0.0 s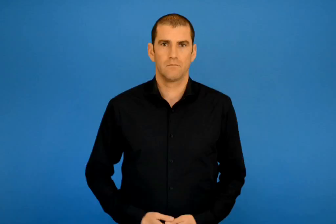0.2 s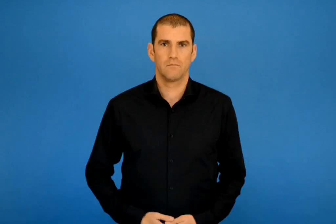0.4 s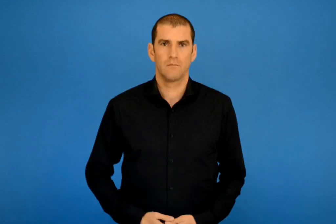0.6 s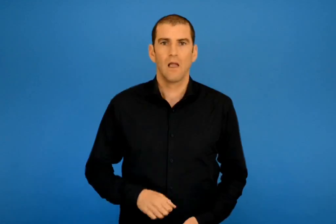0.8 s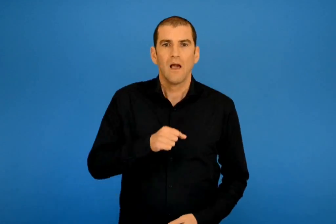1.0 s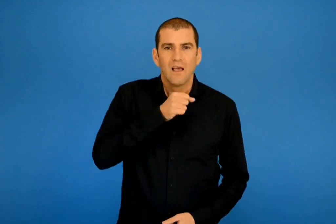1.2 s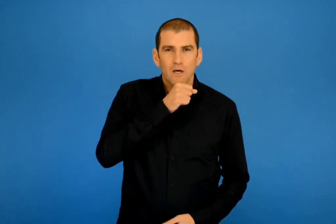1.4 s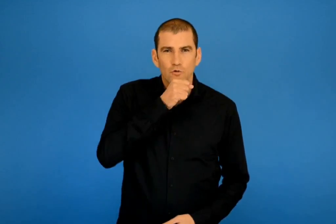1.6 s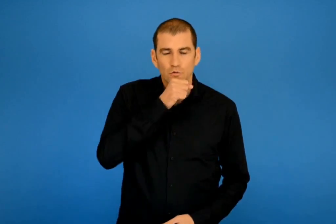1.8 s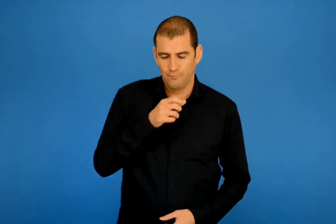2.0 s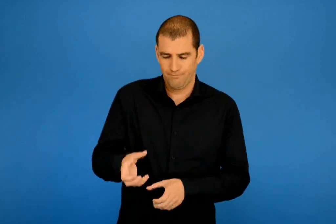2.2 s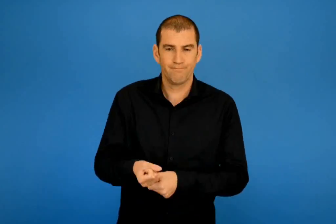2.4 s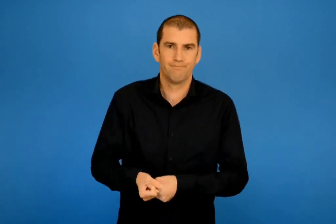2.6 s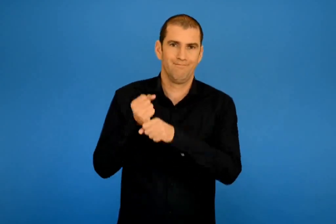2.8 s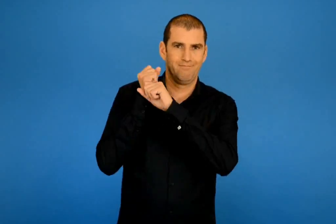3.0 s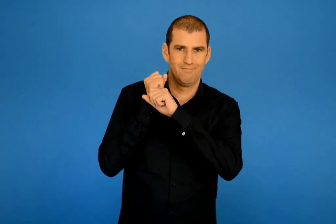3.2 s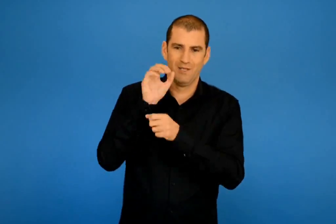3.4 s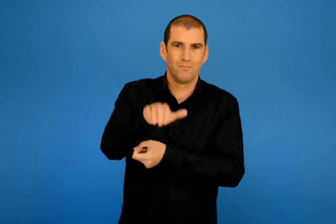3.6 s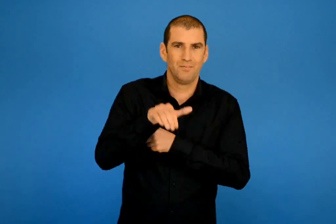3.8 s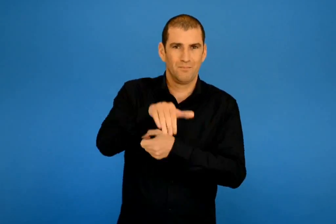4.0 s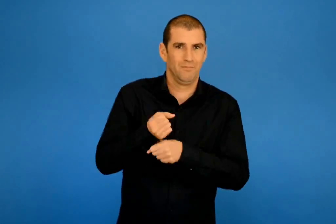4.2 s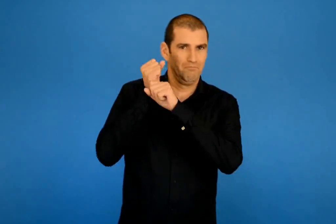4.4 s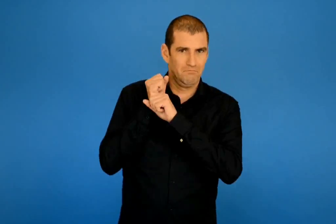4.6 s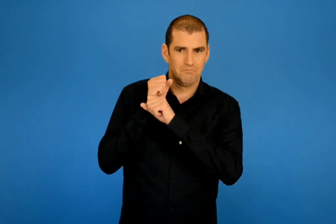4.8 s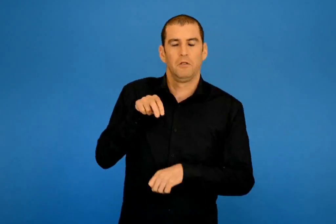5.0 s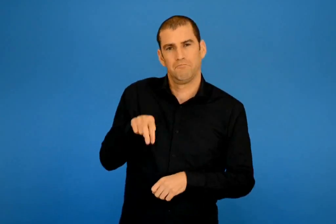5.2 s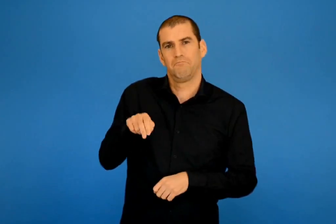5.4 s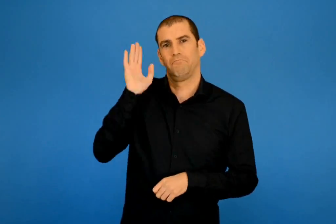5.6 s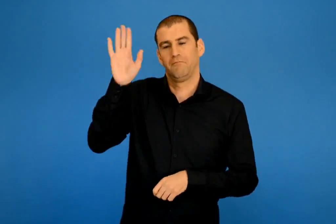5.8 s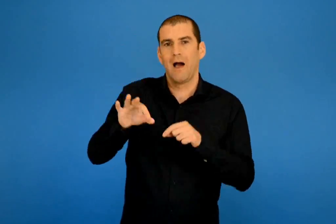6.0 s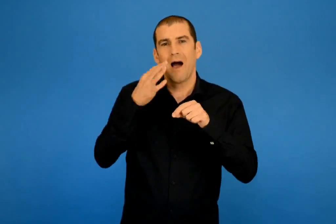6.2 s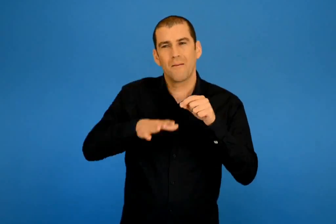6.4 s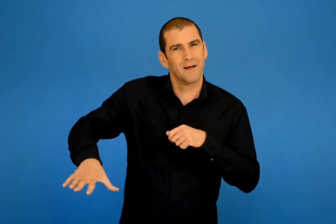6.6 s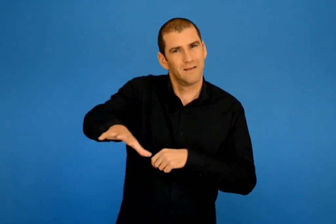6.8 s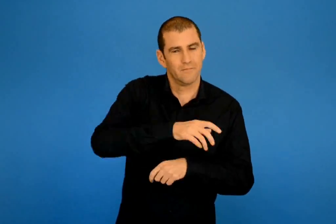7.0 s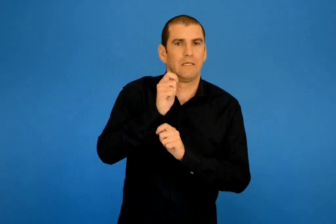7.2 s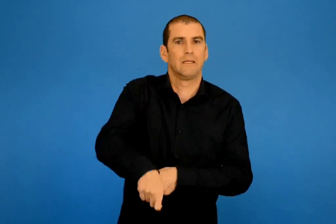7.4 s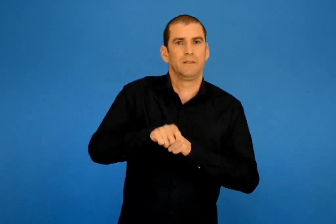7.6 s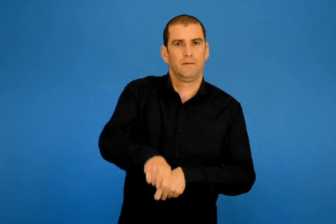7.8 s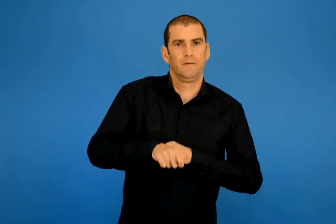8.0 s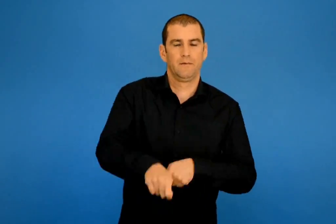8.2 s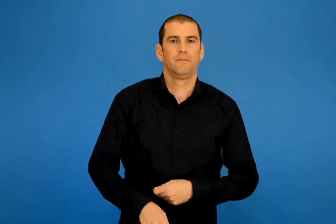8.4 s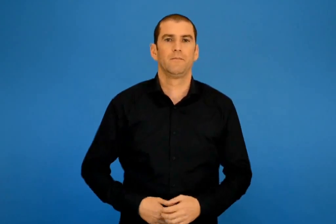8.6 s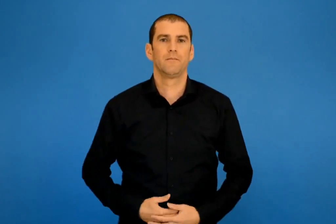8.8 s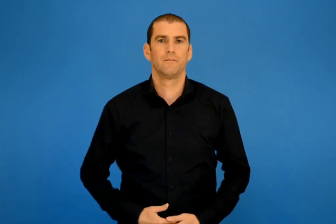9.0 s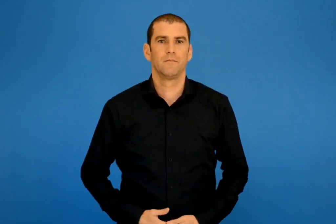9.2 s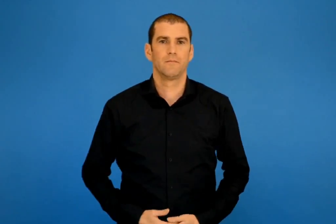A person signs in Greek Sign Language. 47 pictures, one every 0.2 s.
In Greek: παίρνει ο γέρος την αξίνα του και ξεκινάει για το αμπέλι του να σκάψει
